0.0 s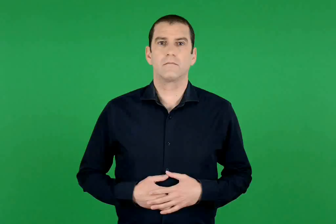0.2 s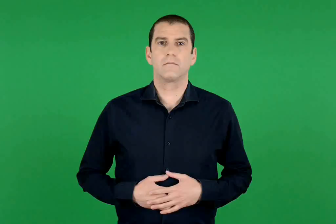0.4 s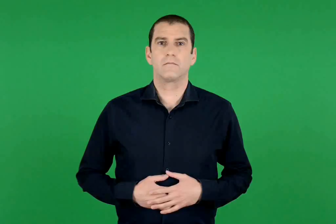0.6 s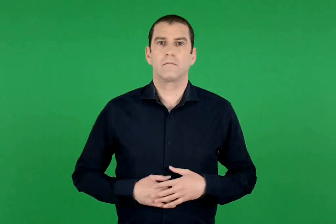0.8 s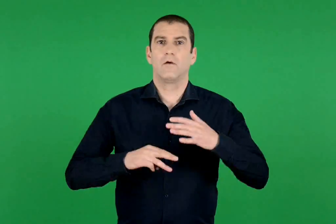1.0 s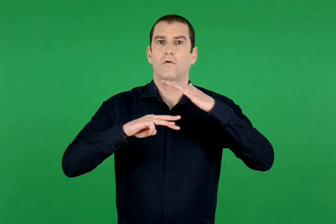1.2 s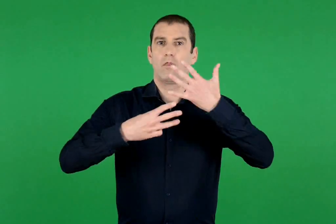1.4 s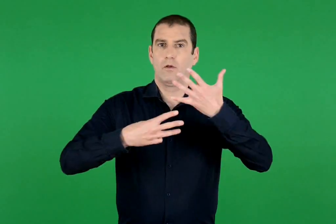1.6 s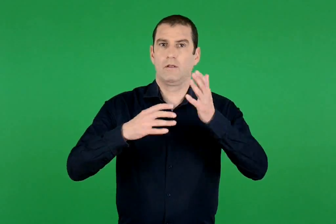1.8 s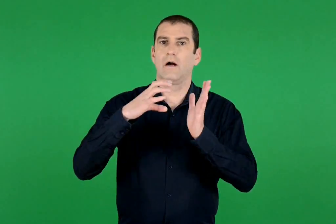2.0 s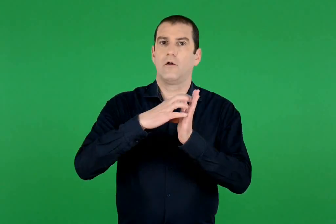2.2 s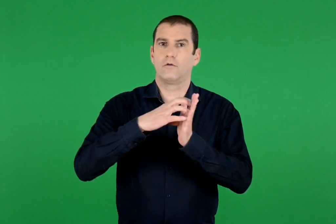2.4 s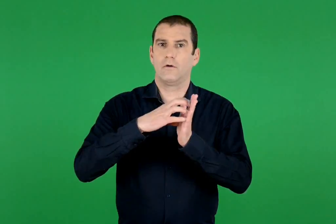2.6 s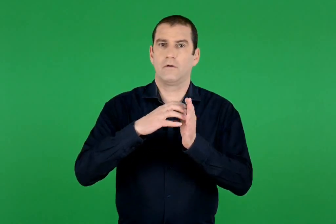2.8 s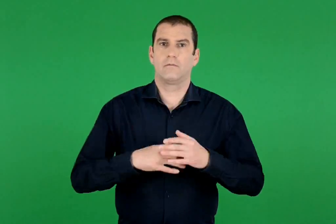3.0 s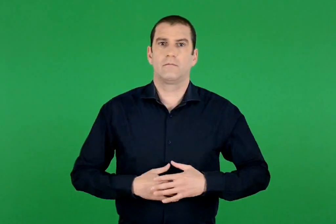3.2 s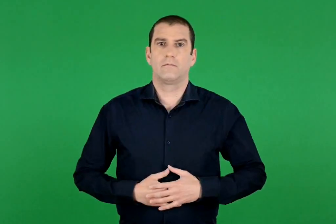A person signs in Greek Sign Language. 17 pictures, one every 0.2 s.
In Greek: 8η ενότητα
